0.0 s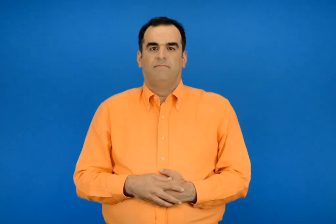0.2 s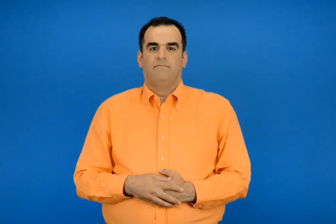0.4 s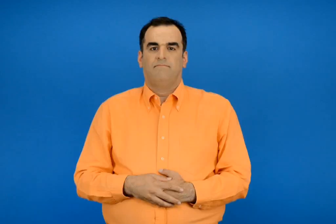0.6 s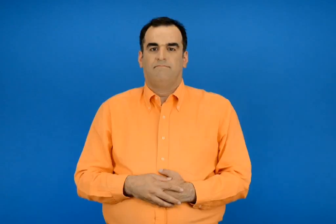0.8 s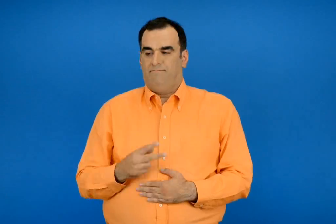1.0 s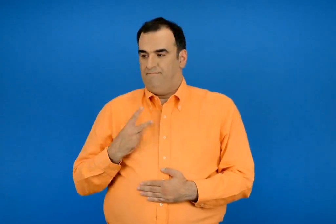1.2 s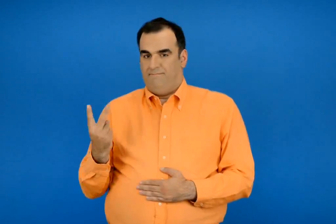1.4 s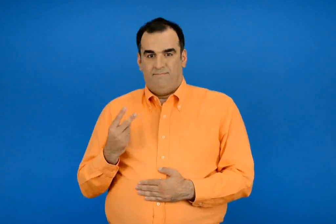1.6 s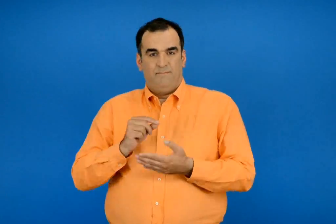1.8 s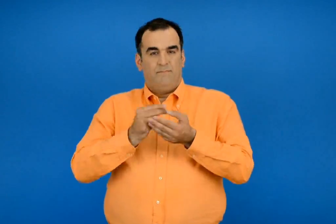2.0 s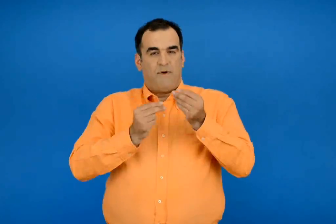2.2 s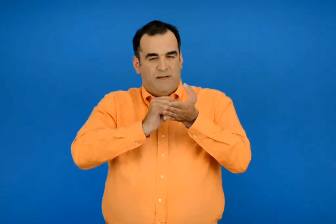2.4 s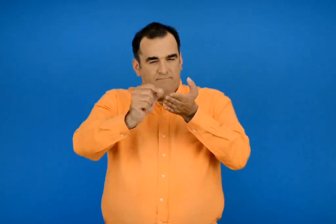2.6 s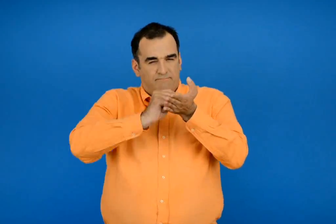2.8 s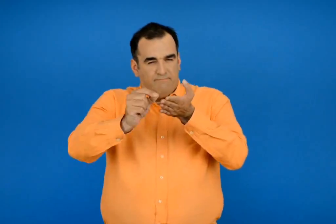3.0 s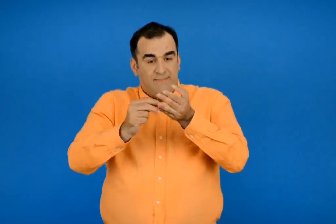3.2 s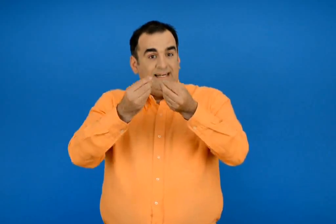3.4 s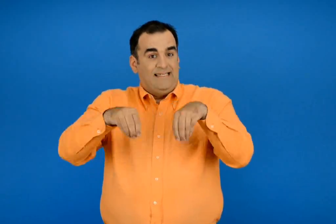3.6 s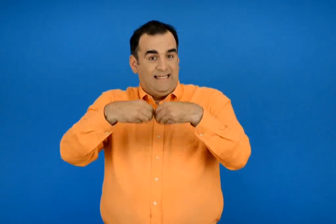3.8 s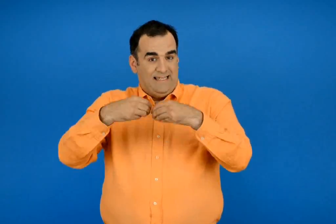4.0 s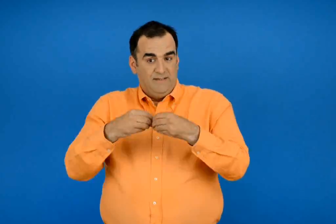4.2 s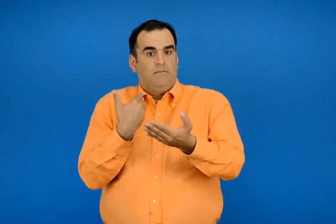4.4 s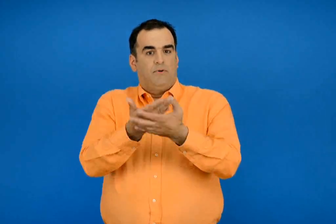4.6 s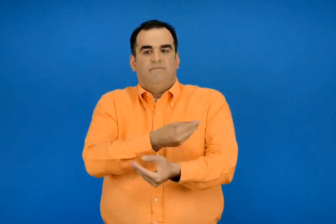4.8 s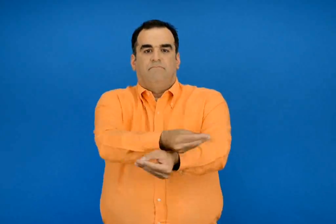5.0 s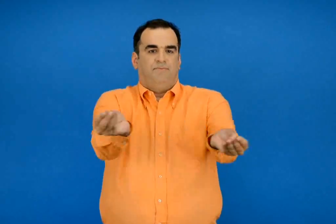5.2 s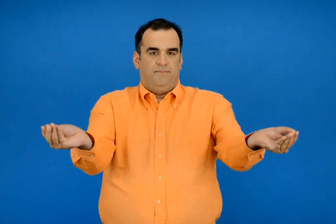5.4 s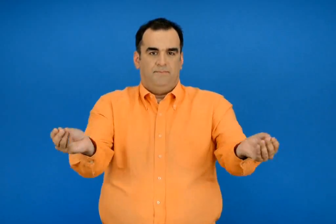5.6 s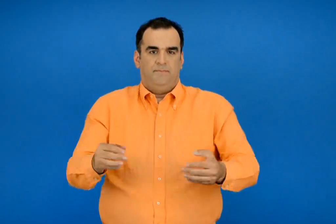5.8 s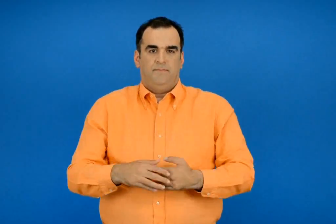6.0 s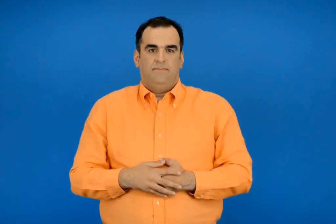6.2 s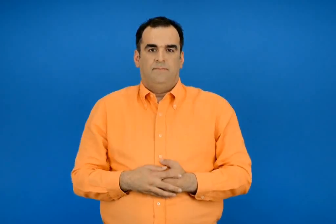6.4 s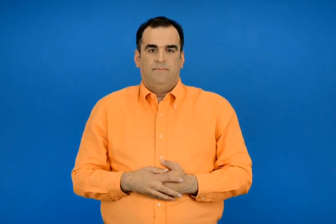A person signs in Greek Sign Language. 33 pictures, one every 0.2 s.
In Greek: προτείνουμε στην τάξη το πρόβλημα και τη λύση που δώσαμε
